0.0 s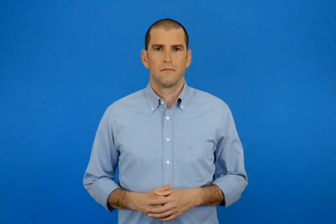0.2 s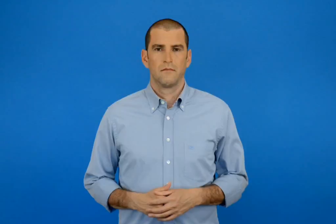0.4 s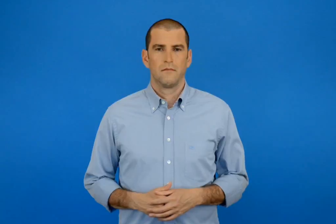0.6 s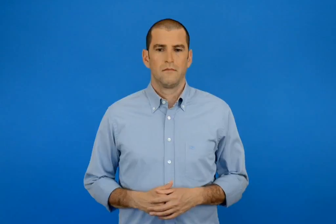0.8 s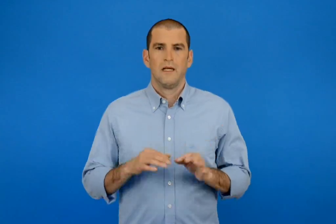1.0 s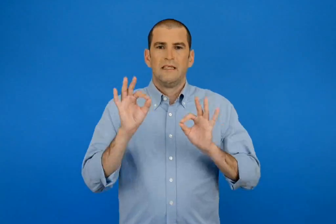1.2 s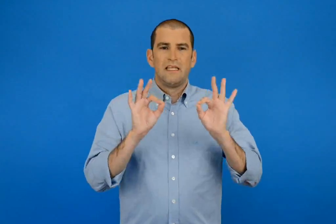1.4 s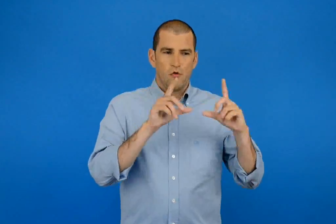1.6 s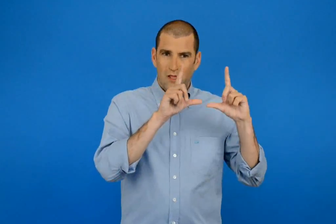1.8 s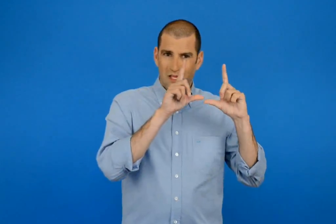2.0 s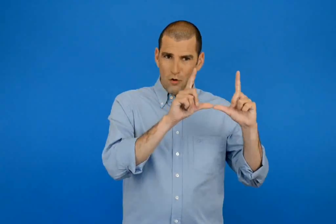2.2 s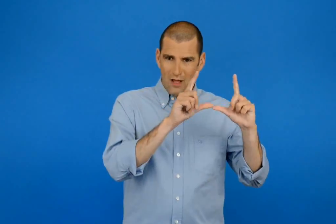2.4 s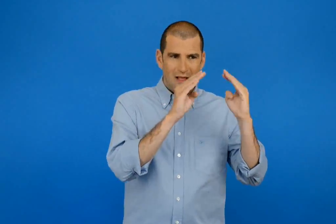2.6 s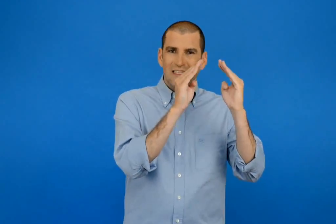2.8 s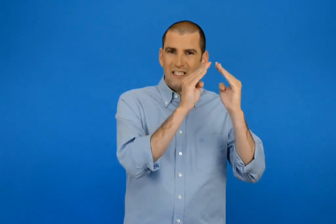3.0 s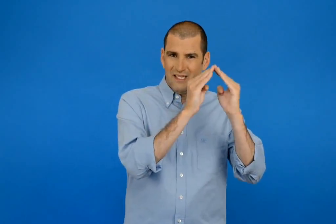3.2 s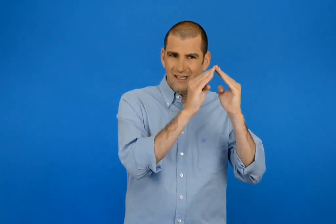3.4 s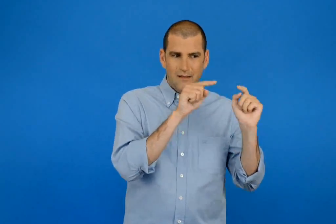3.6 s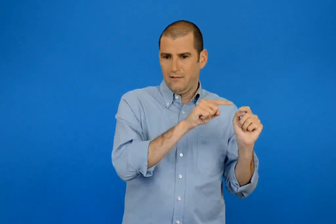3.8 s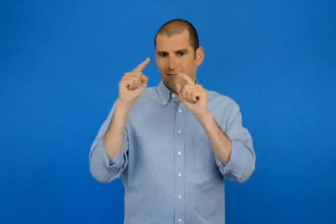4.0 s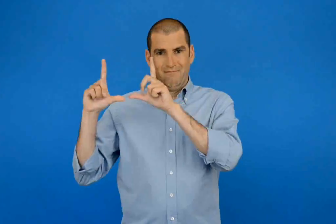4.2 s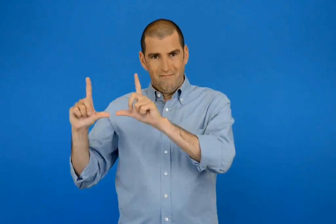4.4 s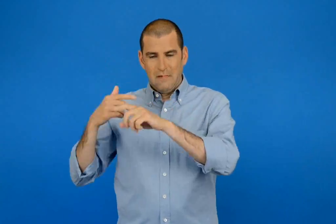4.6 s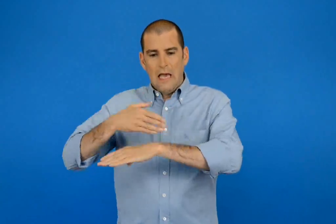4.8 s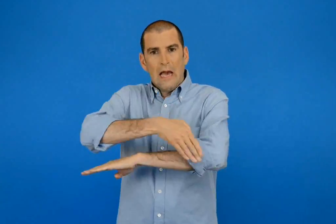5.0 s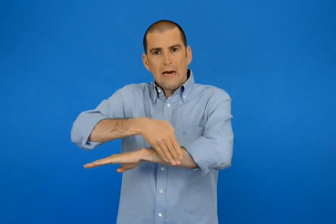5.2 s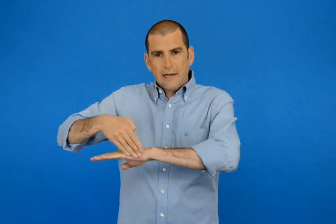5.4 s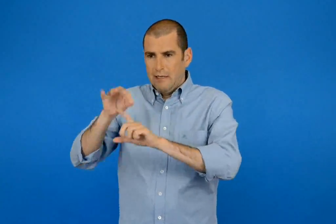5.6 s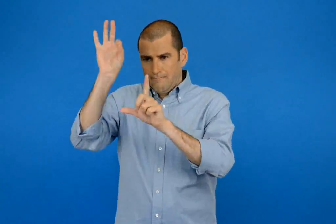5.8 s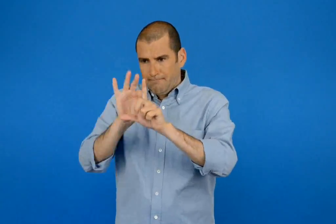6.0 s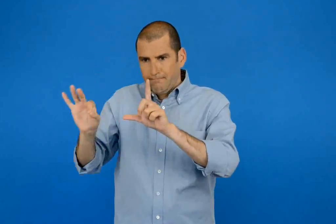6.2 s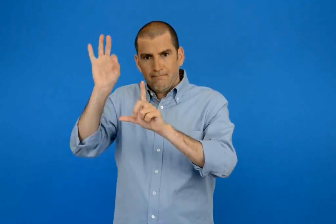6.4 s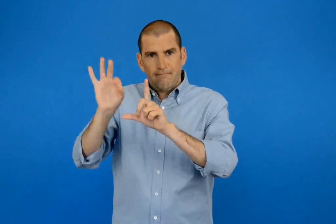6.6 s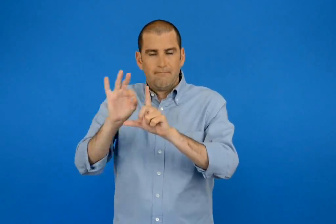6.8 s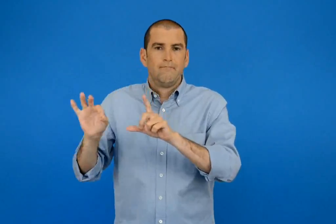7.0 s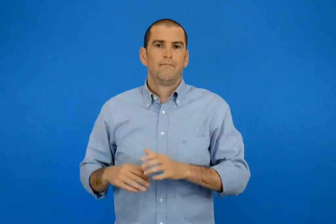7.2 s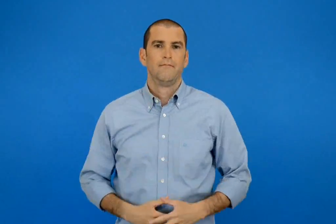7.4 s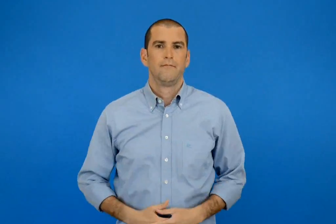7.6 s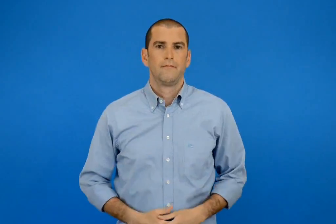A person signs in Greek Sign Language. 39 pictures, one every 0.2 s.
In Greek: σχεδιάζω με τον χάρακα το σπιτάκι στο διπλανό σχέδιο
